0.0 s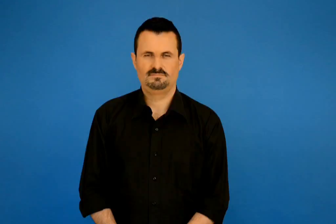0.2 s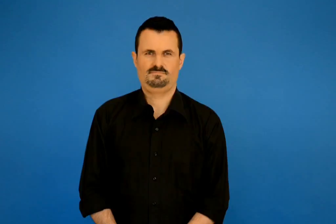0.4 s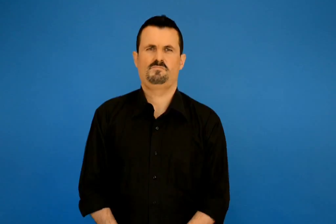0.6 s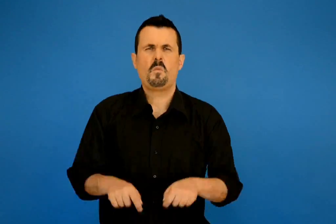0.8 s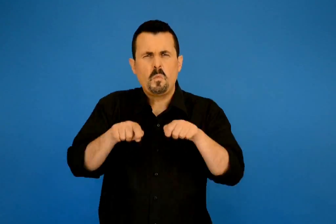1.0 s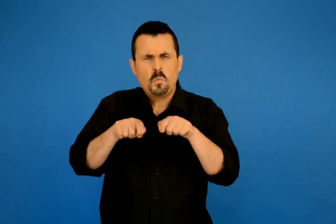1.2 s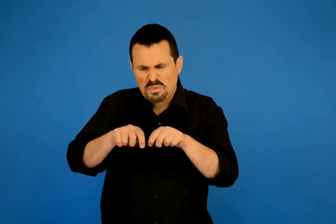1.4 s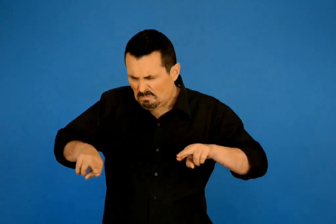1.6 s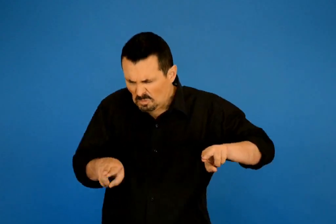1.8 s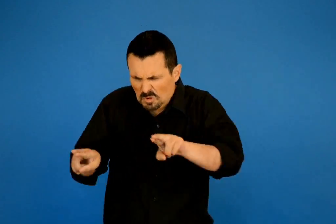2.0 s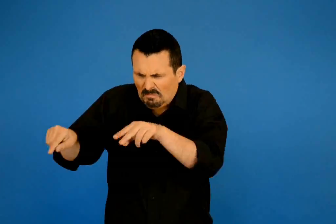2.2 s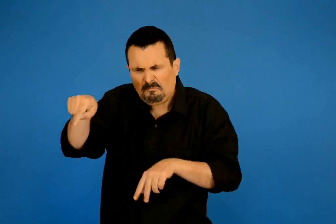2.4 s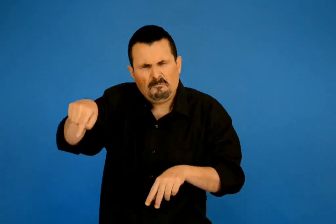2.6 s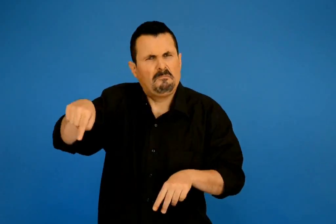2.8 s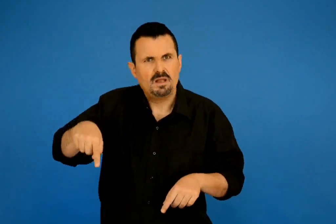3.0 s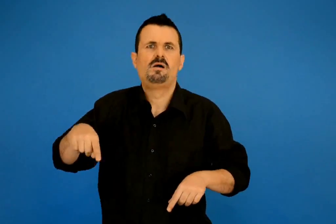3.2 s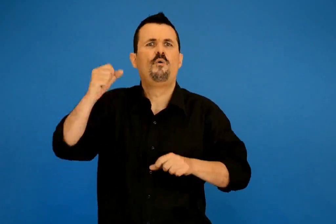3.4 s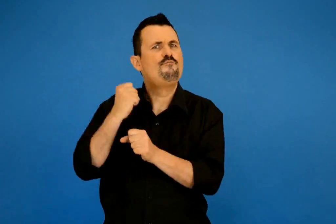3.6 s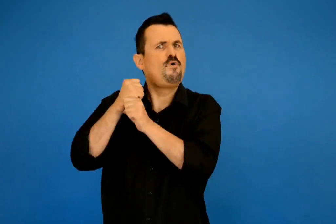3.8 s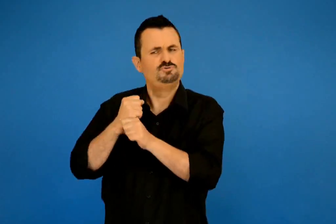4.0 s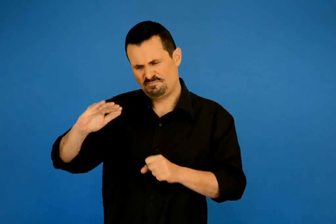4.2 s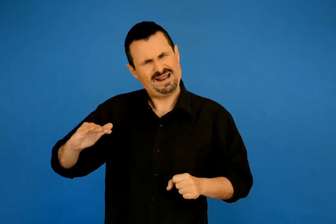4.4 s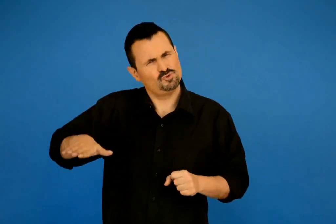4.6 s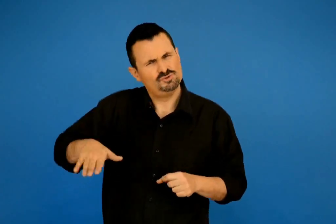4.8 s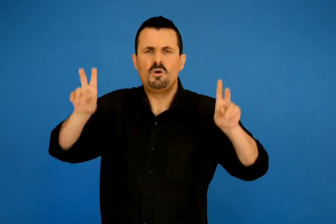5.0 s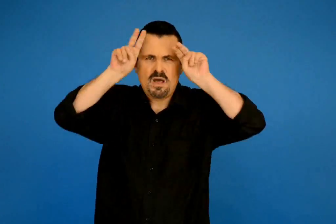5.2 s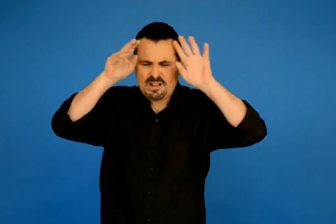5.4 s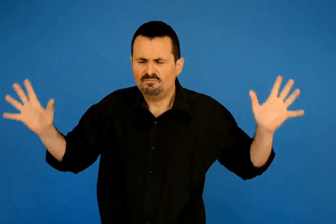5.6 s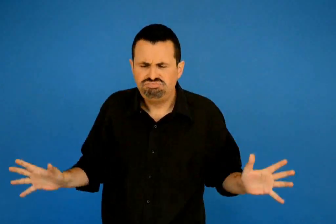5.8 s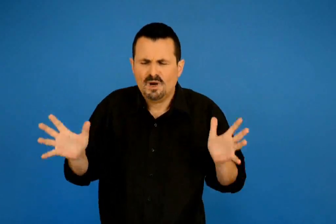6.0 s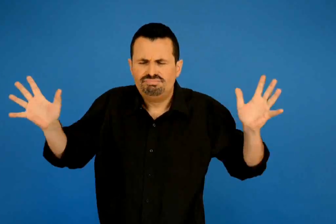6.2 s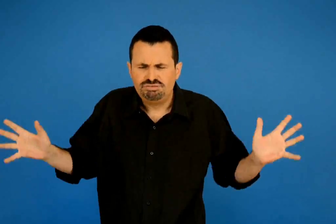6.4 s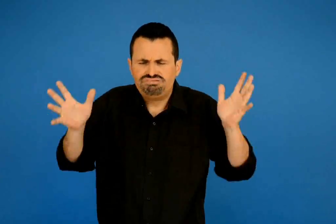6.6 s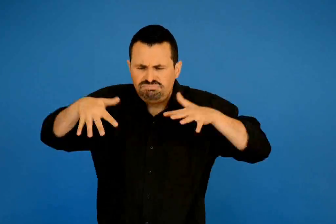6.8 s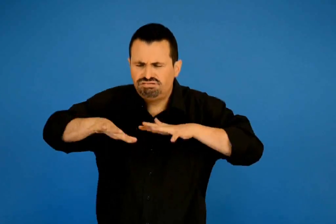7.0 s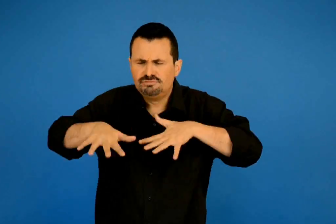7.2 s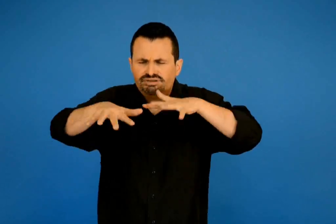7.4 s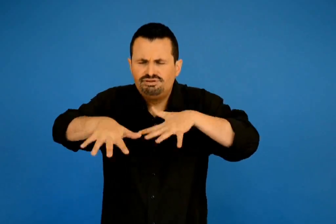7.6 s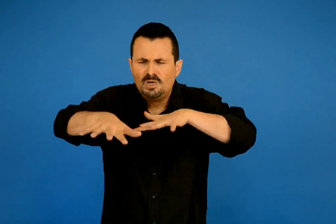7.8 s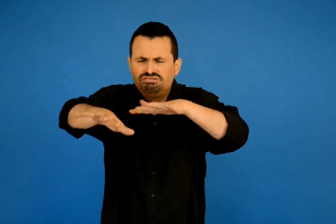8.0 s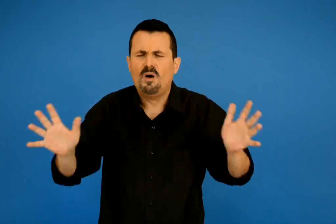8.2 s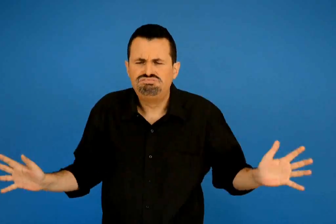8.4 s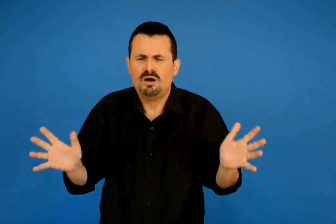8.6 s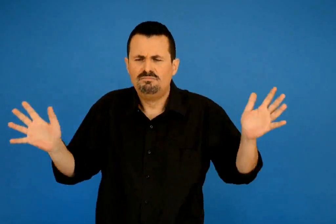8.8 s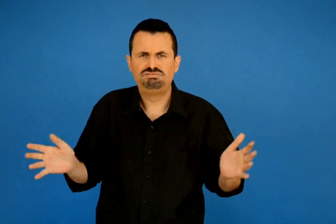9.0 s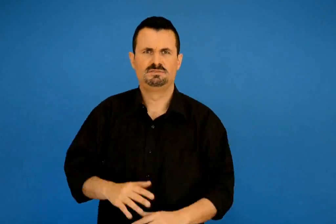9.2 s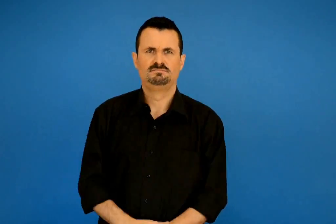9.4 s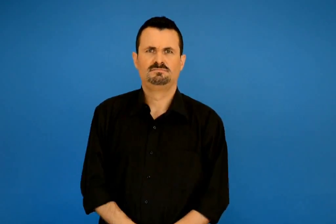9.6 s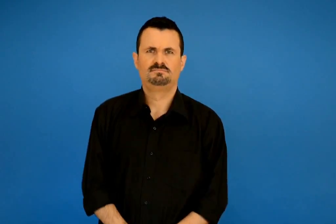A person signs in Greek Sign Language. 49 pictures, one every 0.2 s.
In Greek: ένας μικρός βοσκός βοσκούσε τα πρόβατα του κοντά σε ένα ποταμάκι
